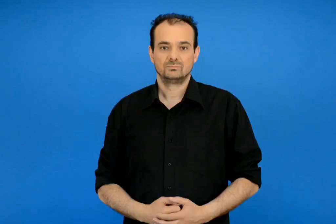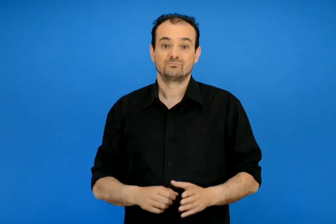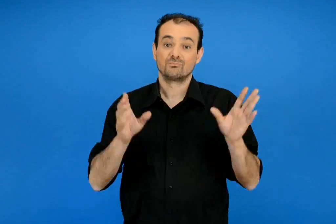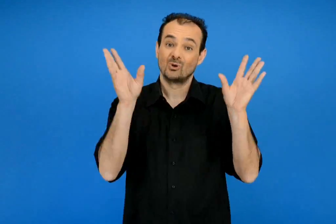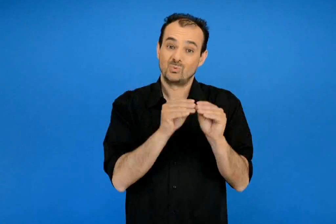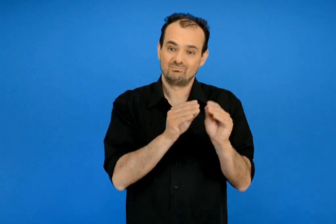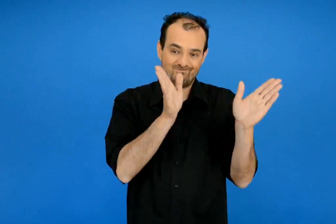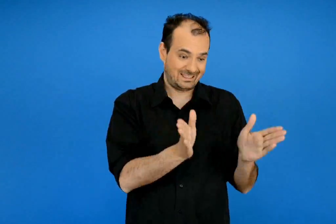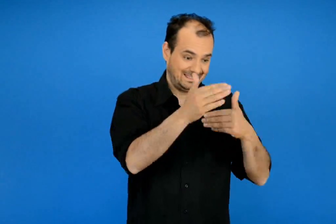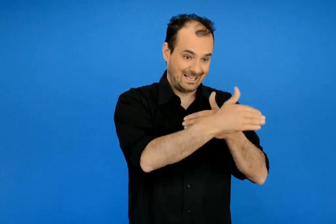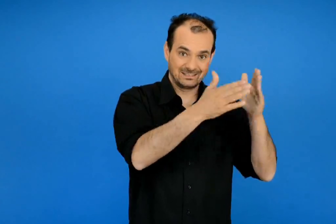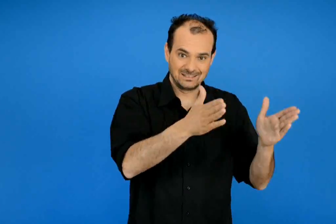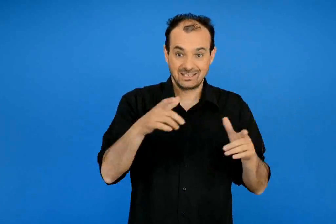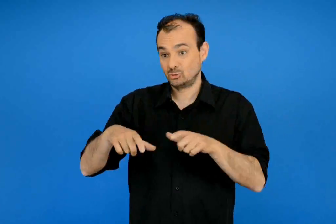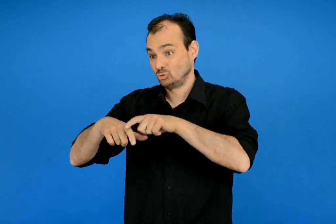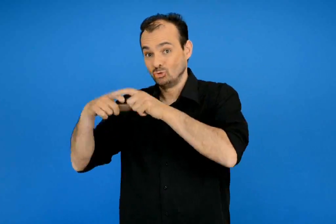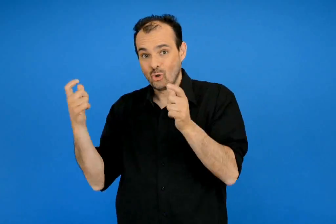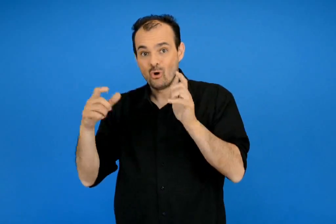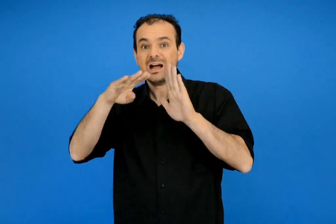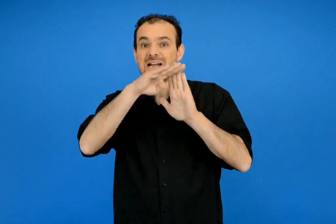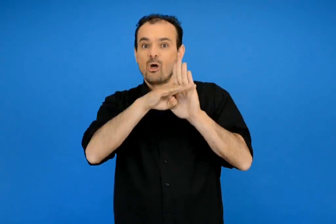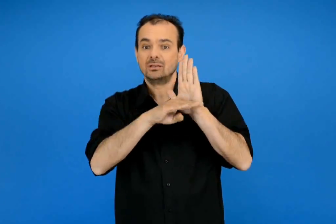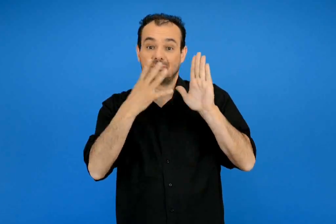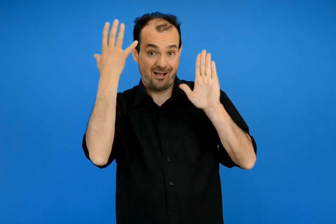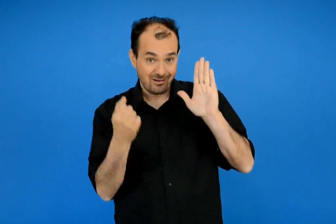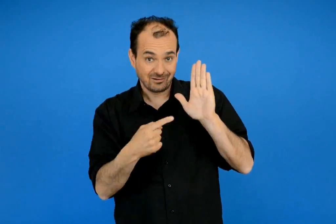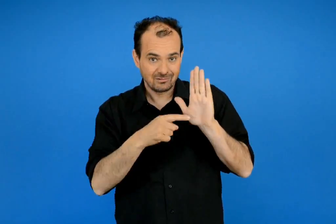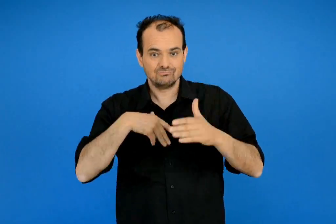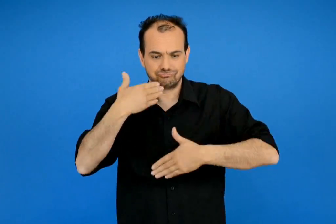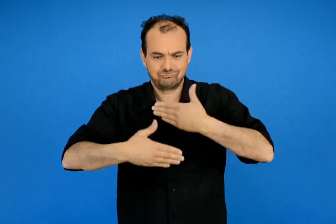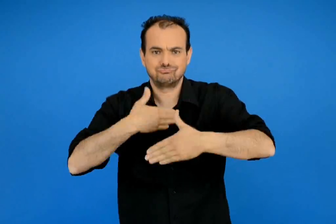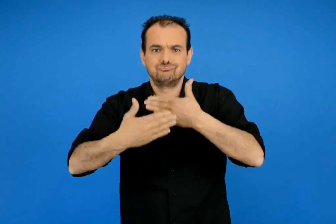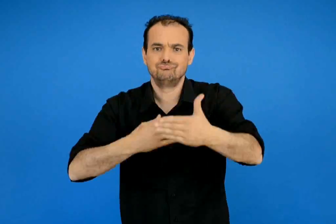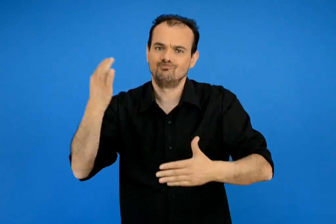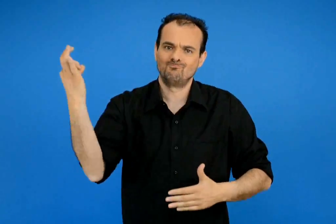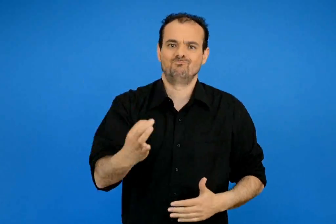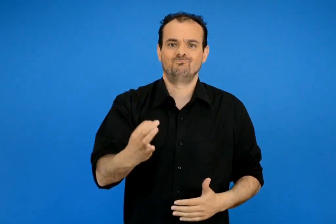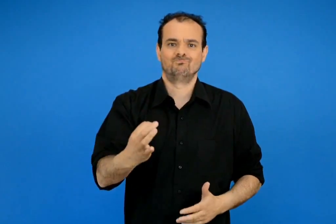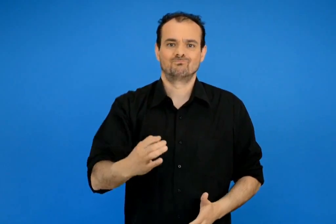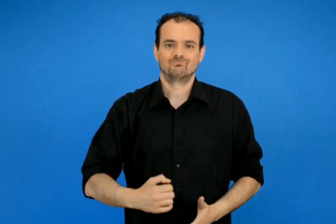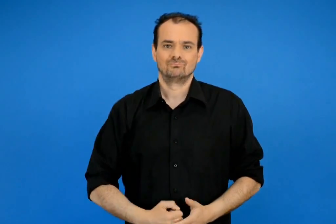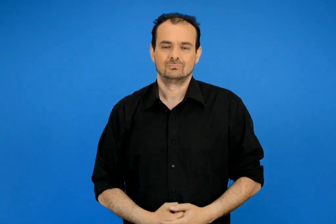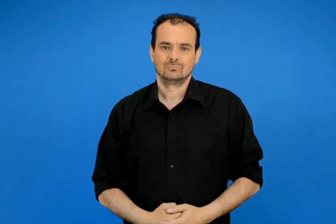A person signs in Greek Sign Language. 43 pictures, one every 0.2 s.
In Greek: έχουμε κανόνες για την τάξη και για το σχολείο έτσι ζούμε καλυτέρα
